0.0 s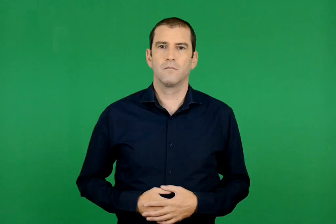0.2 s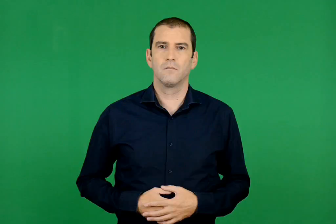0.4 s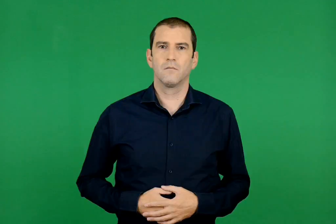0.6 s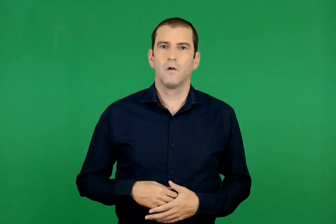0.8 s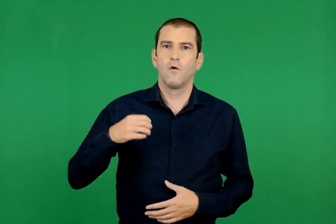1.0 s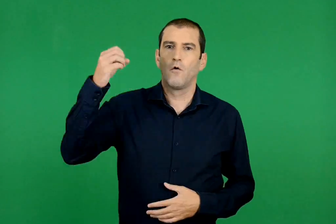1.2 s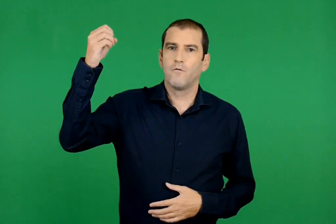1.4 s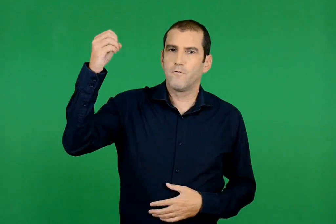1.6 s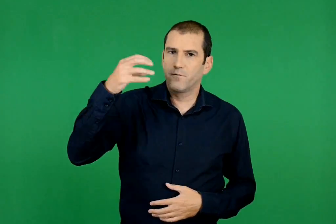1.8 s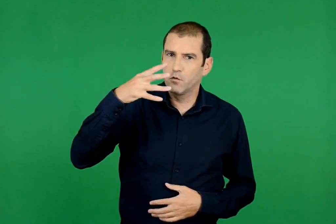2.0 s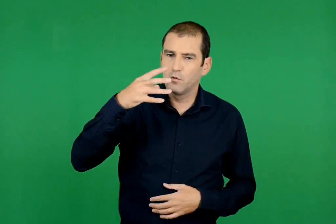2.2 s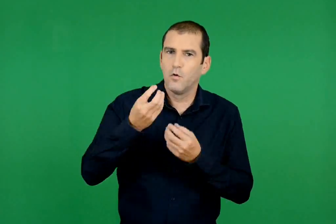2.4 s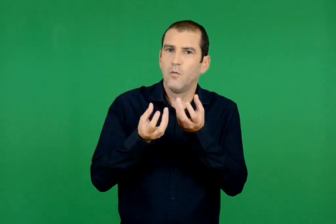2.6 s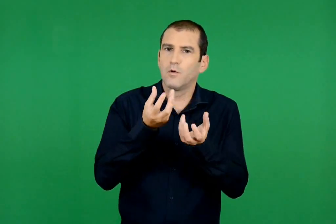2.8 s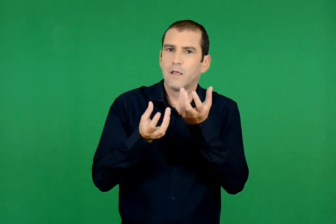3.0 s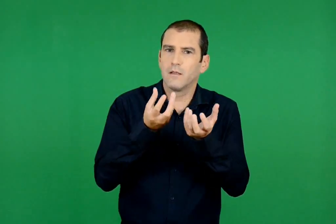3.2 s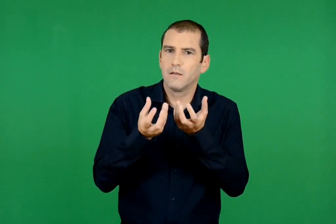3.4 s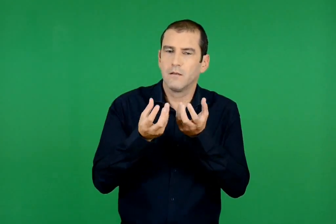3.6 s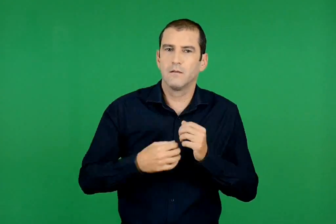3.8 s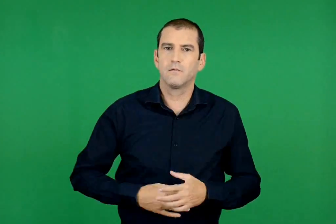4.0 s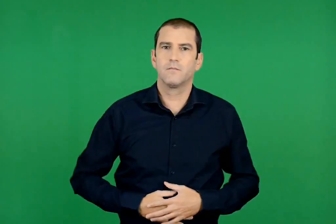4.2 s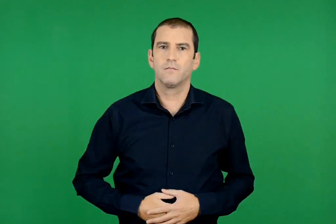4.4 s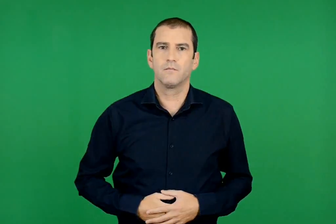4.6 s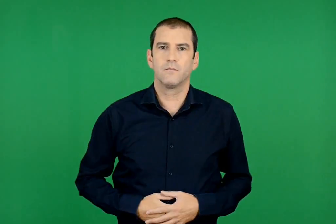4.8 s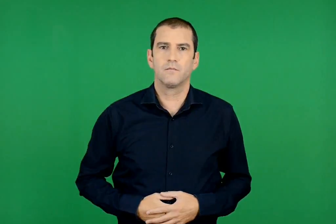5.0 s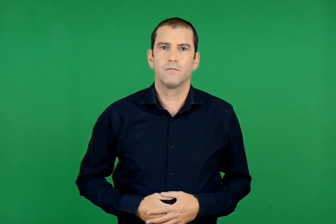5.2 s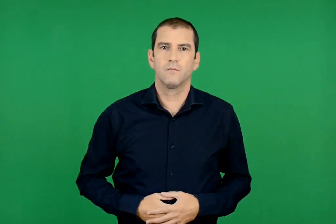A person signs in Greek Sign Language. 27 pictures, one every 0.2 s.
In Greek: το φως που καίει
